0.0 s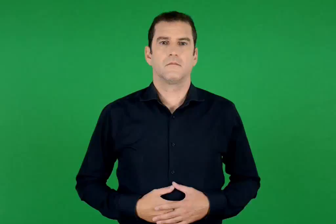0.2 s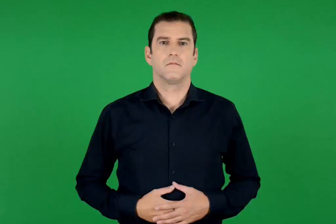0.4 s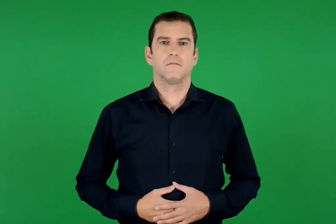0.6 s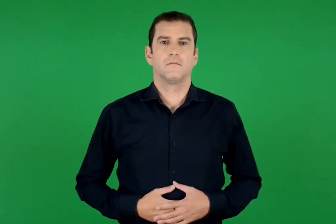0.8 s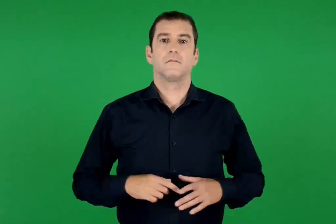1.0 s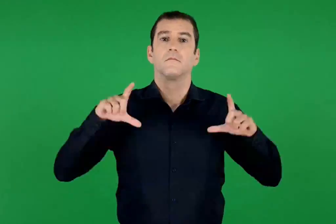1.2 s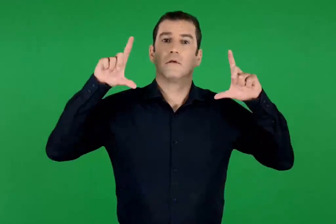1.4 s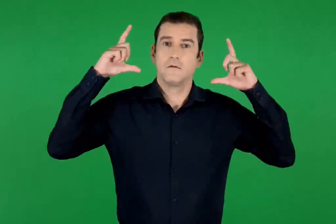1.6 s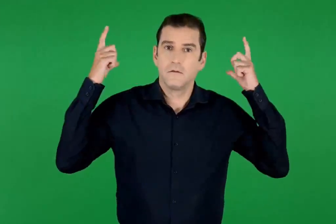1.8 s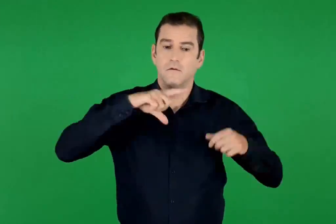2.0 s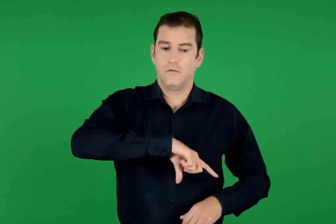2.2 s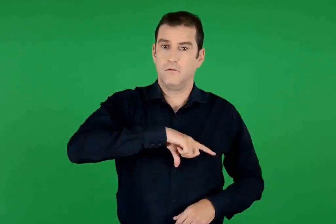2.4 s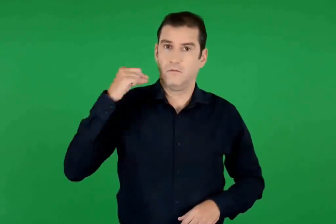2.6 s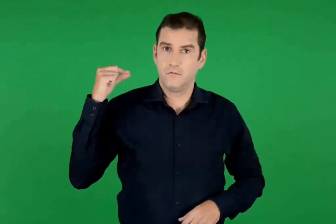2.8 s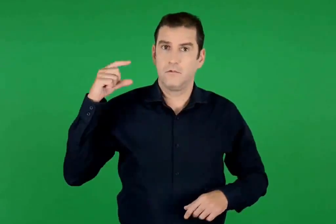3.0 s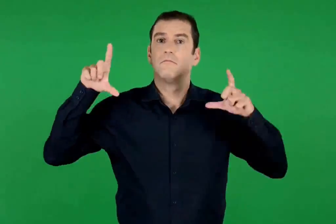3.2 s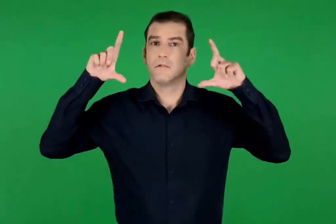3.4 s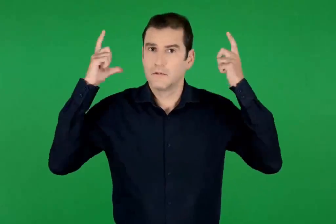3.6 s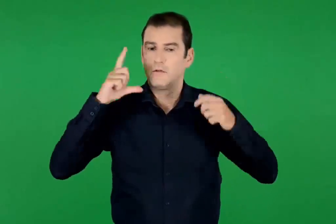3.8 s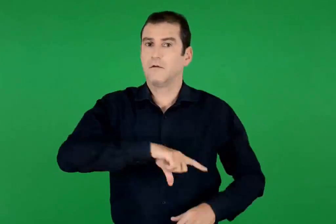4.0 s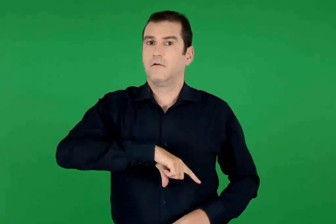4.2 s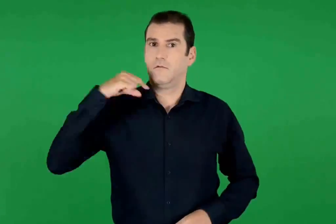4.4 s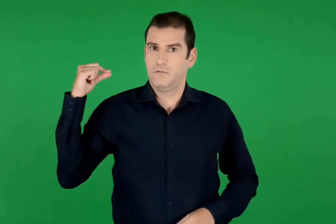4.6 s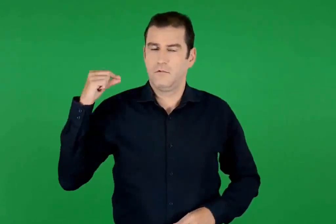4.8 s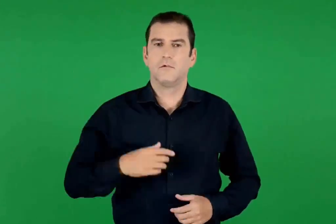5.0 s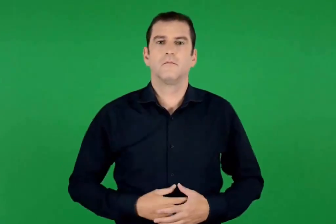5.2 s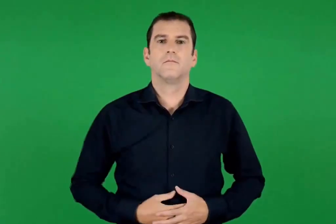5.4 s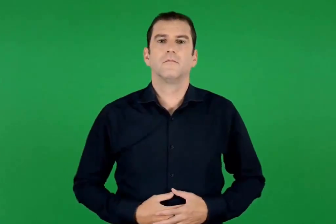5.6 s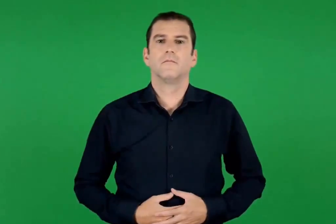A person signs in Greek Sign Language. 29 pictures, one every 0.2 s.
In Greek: σάντα λουτσία σάντα λουτσία
